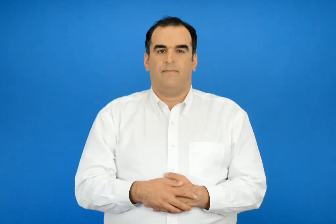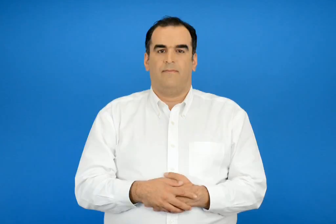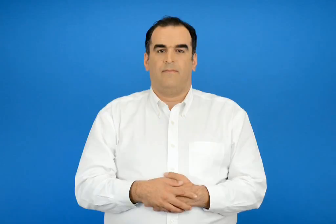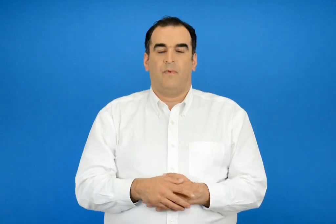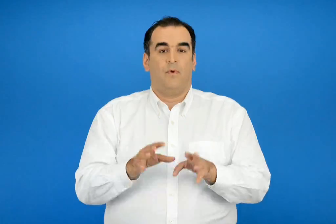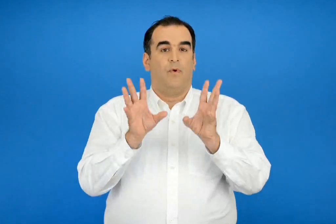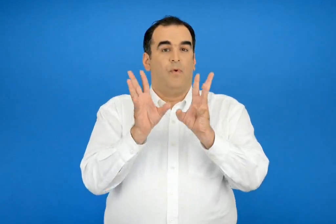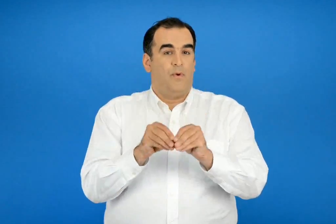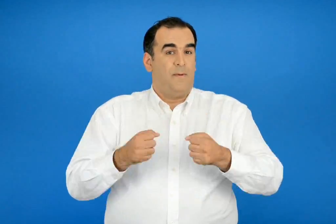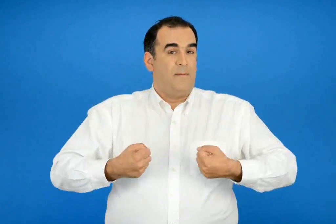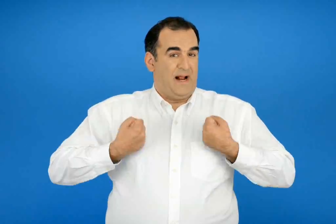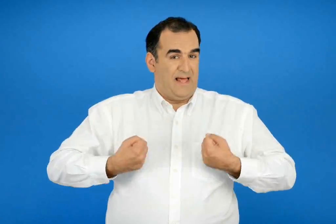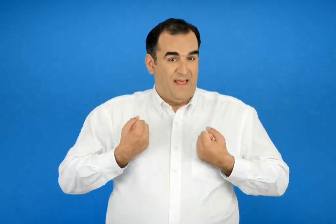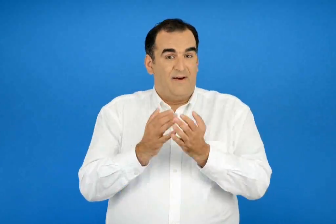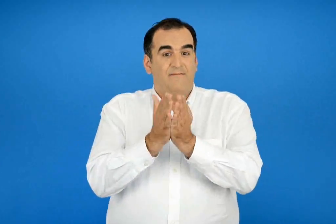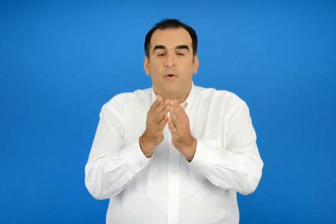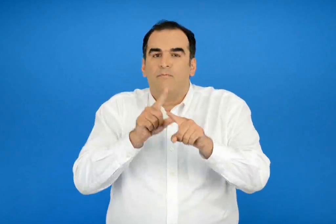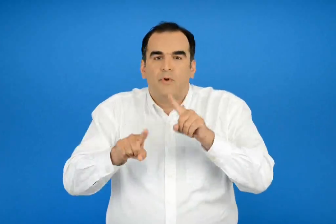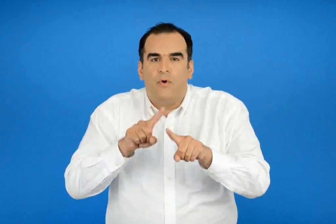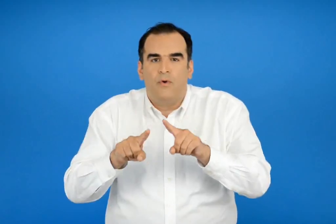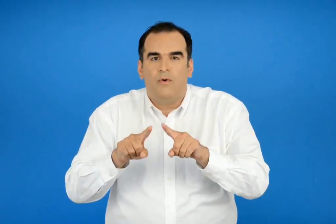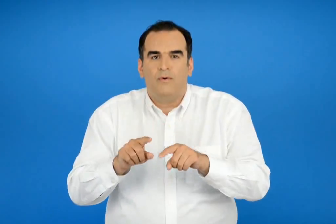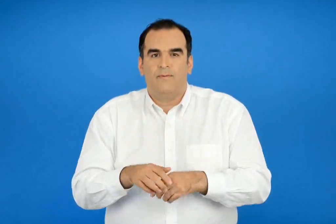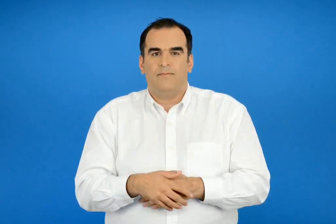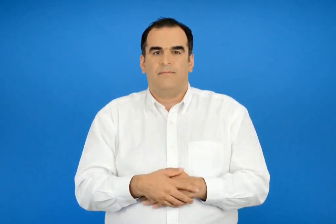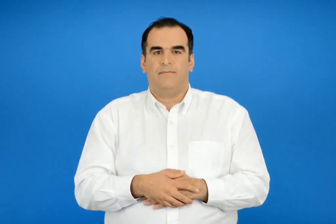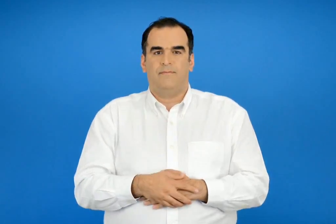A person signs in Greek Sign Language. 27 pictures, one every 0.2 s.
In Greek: ποιό βιβλίο μιλά για παιχνίδια ;
